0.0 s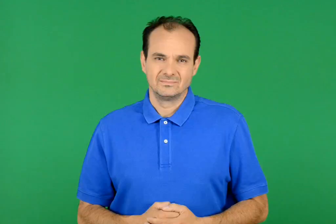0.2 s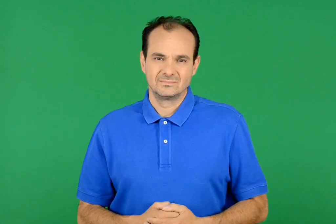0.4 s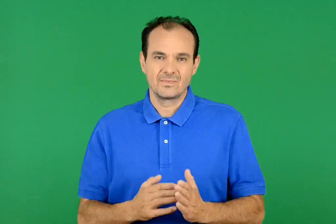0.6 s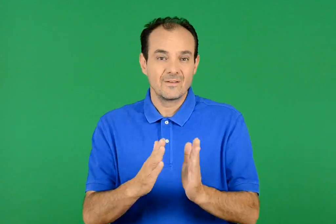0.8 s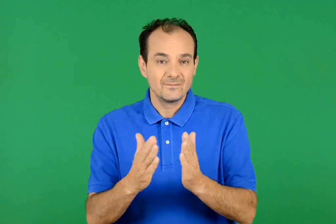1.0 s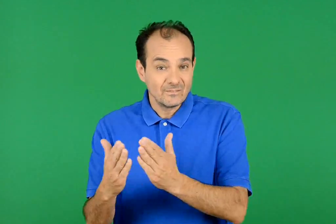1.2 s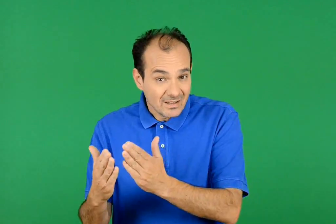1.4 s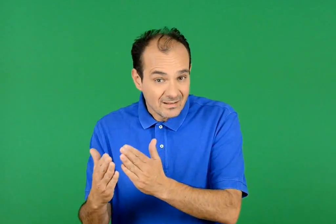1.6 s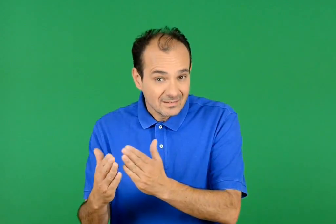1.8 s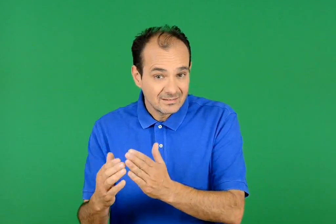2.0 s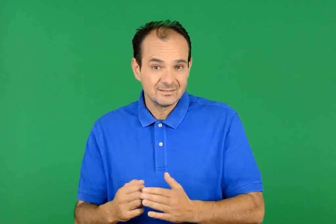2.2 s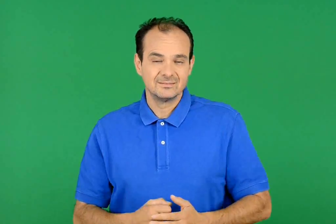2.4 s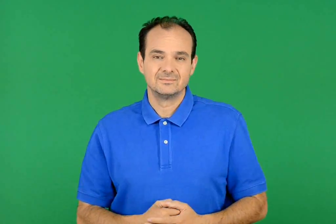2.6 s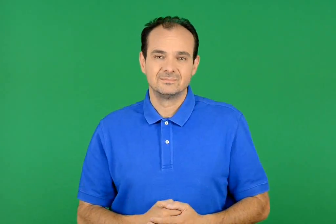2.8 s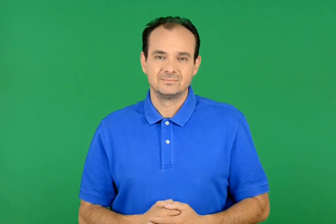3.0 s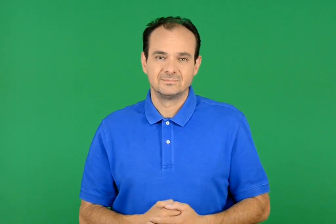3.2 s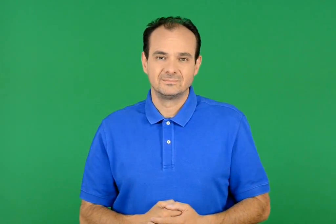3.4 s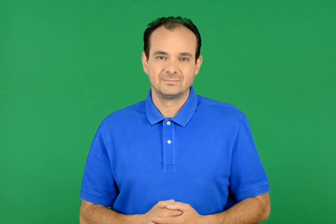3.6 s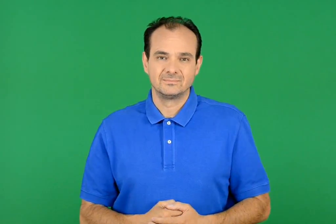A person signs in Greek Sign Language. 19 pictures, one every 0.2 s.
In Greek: τα βιβλία ;
